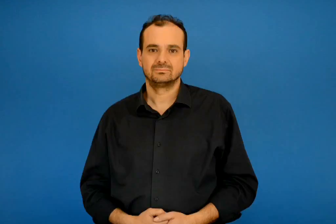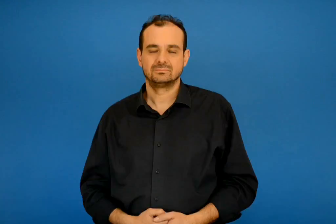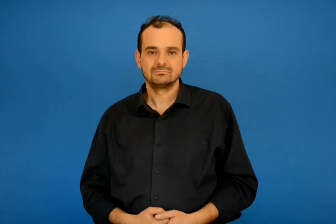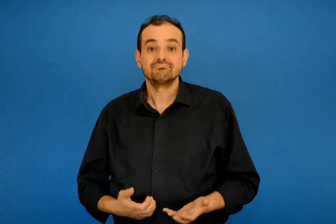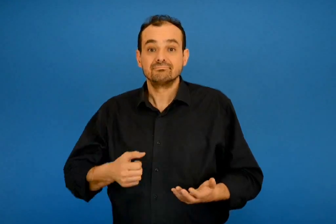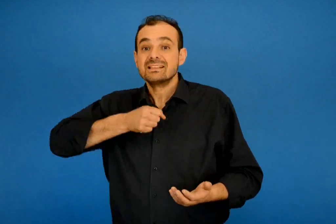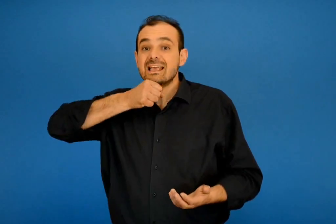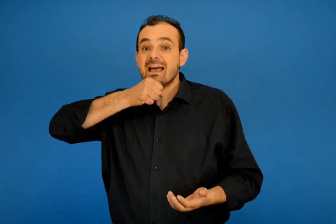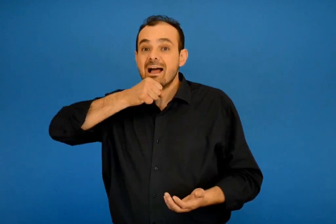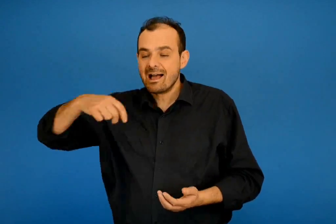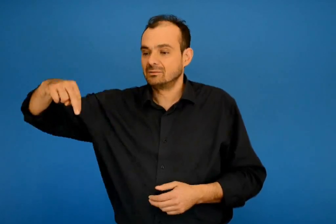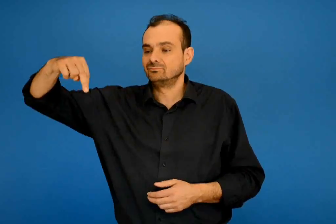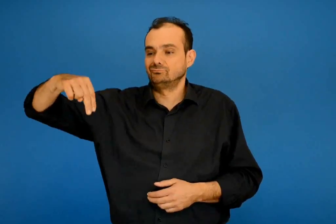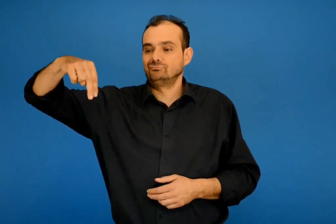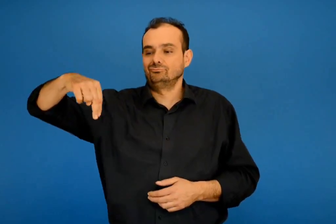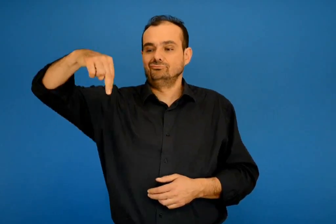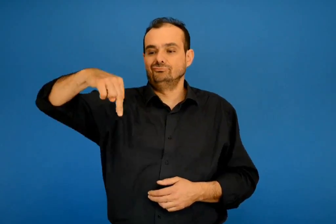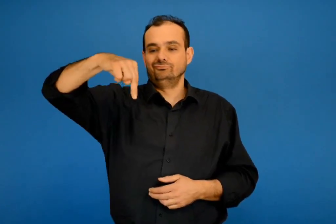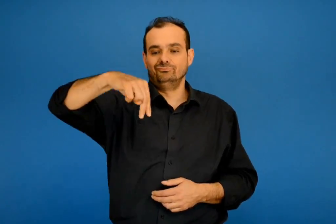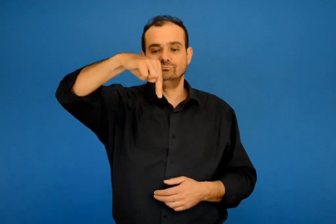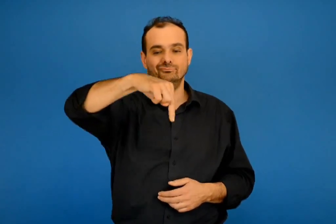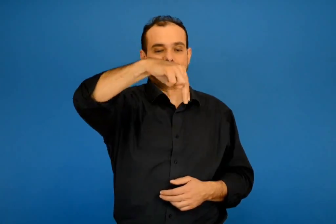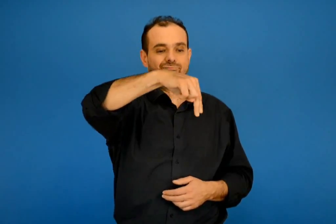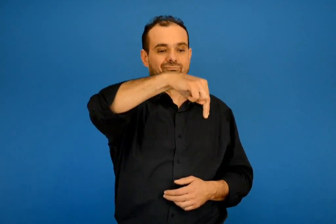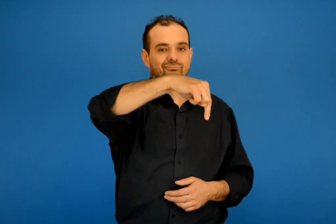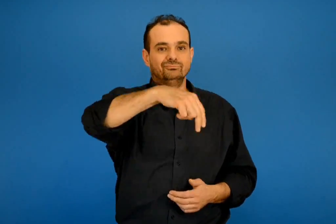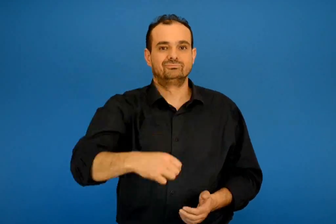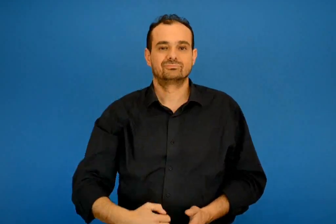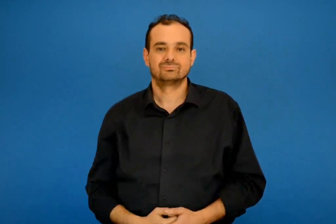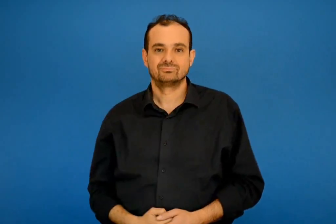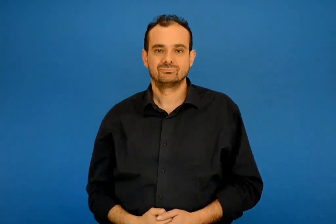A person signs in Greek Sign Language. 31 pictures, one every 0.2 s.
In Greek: τότε πέρασε μια γιαγιά
